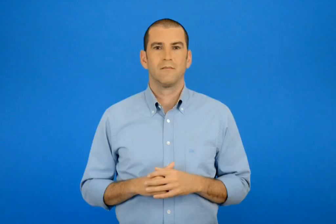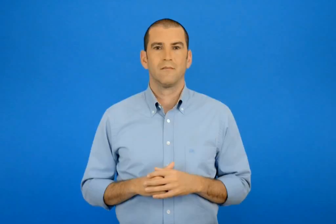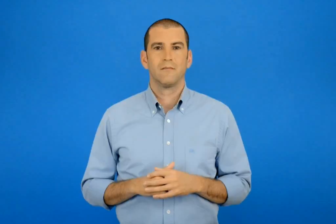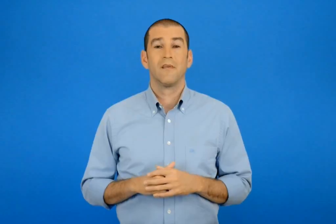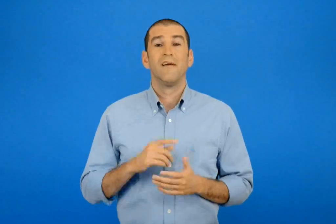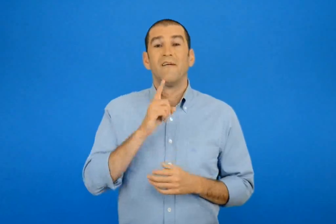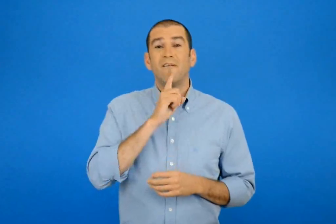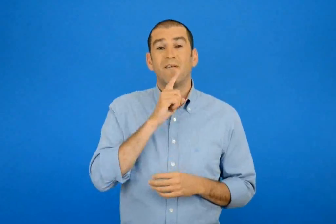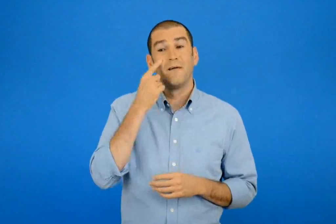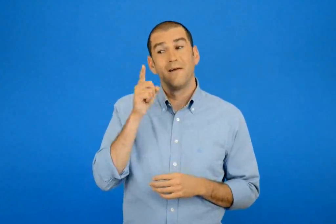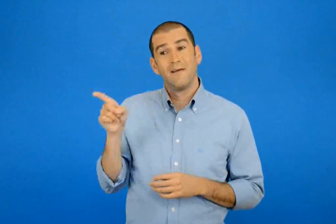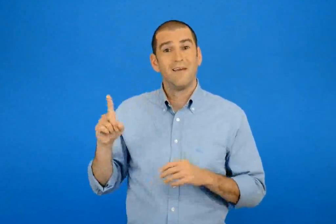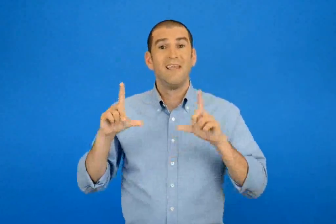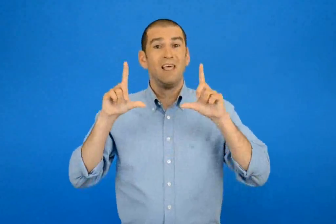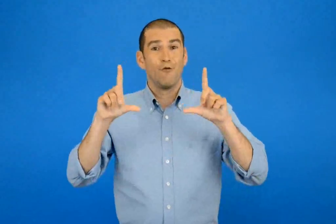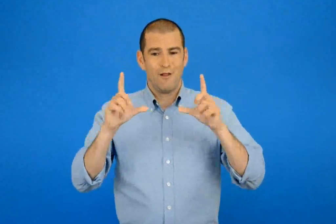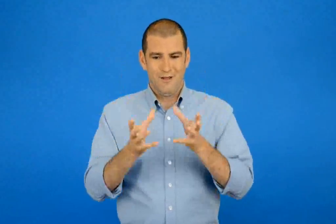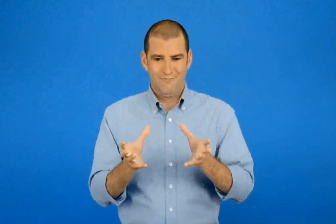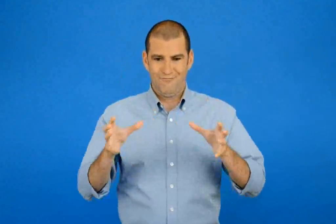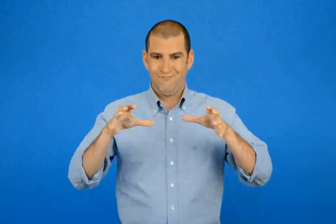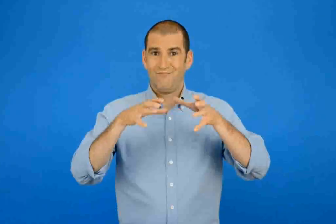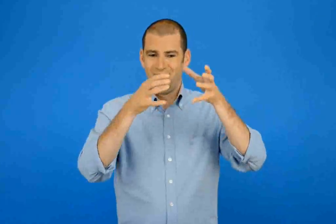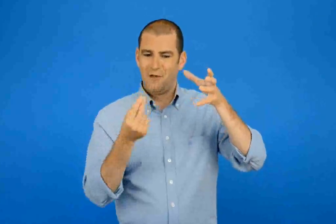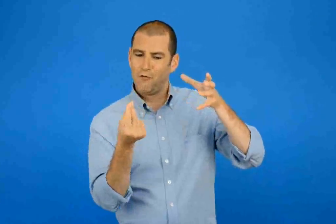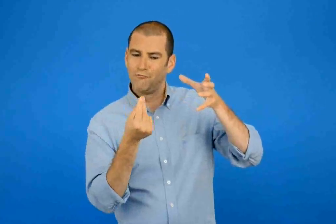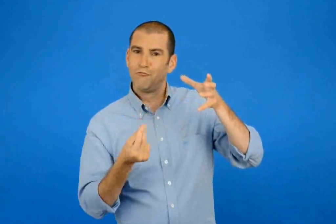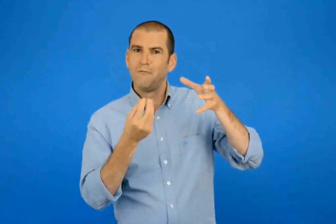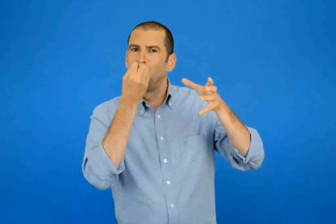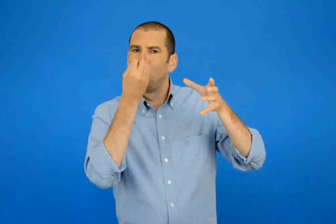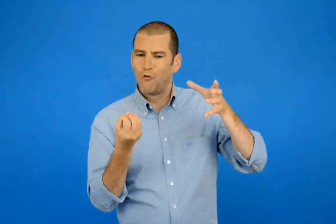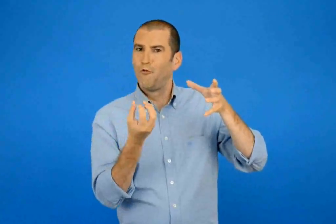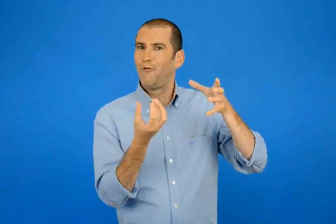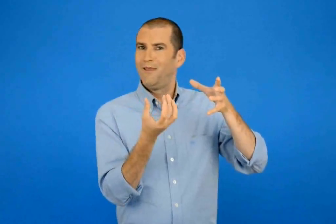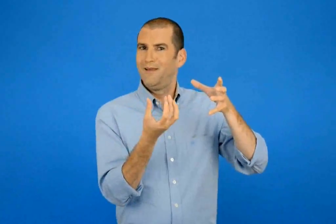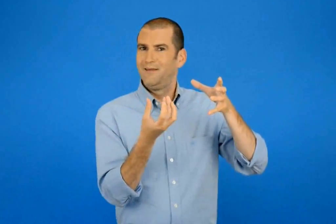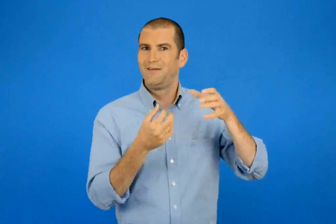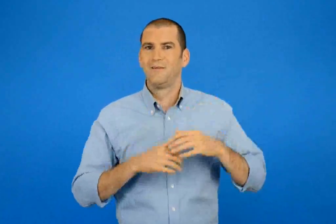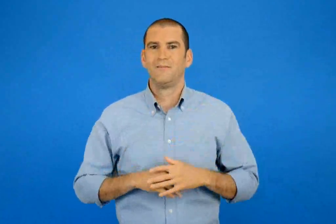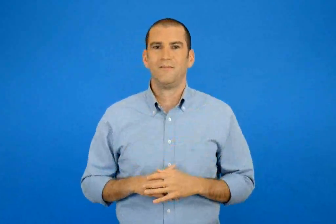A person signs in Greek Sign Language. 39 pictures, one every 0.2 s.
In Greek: η συγκεκριμένη μάλιστα είναι ζωγραφισμένη με λουλούδια
